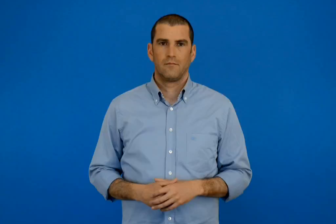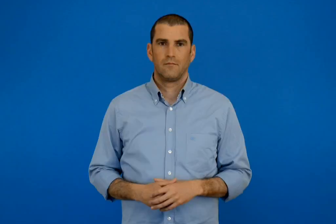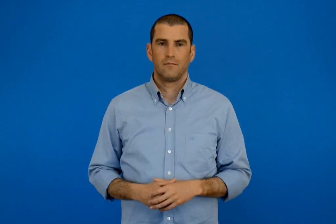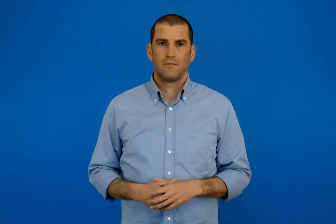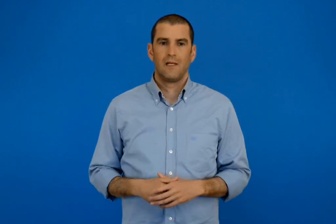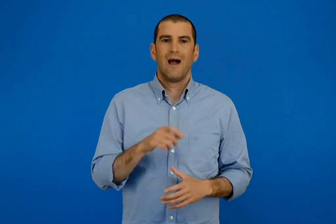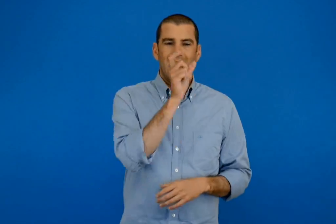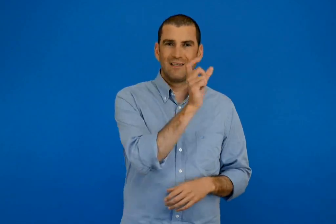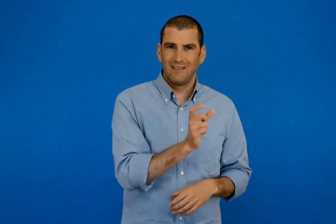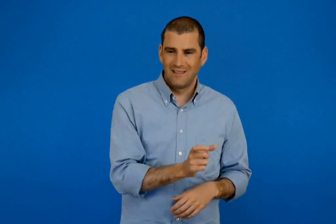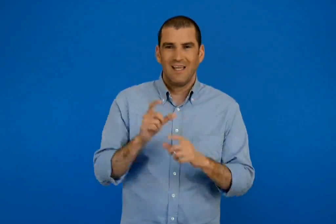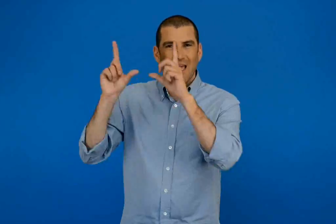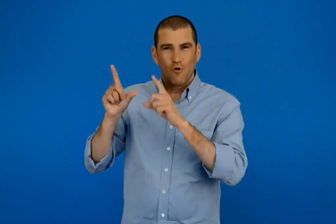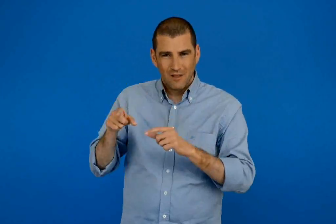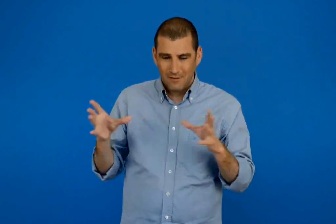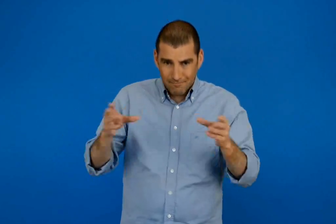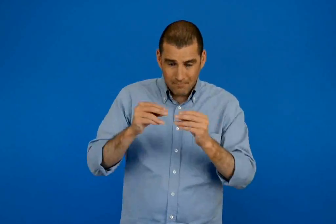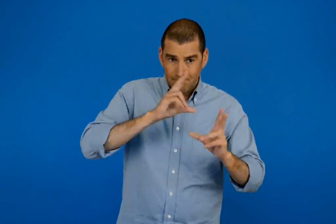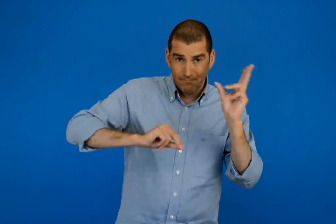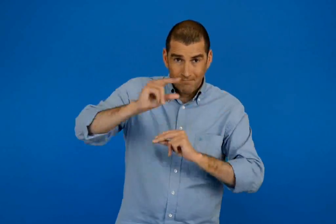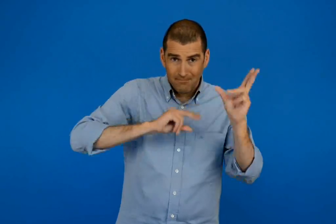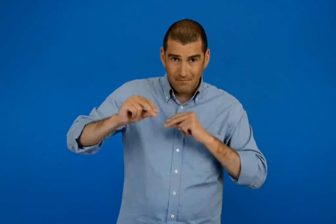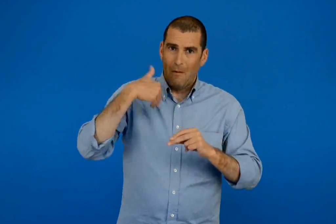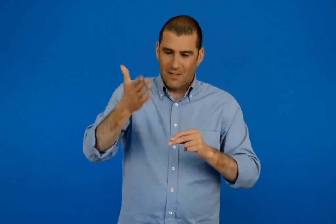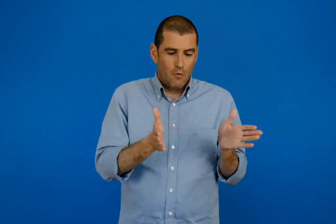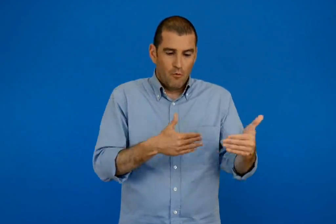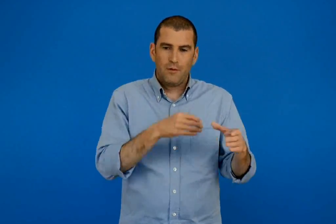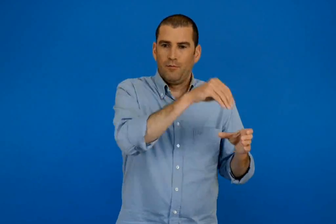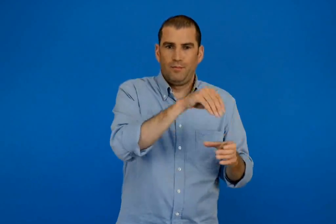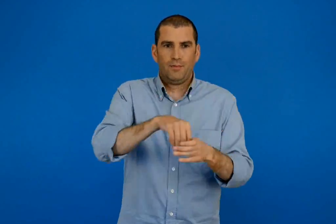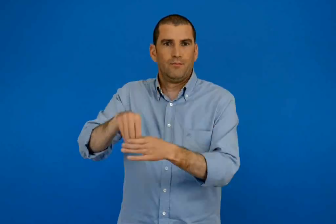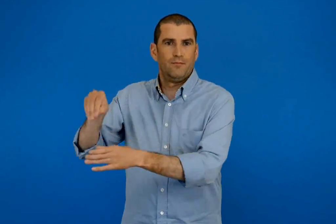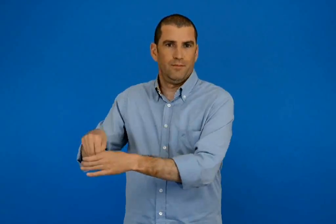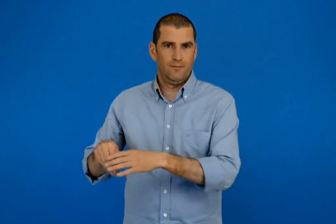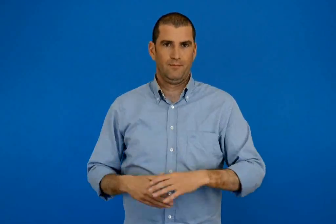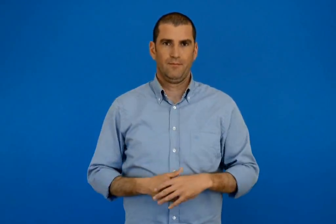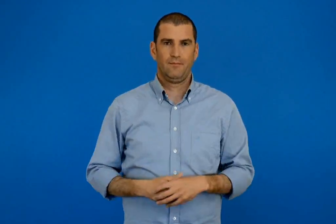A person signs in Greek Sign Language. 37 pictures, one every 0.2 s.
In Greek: συζητάμε για αυτές και τις βάζουμε στα κουτιά που φτιάχνουμε στην τάξη
